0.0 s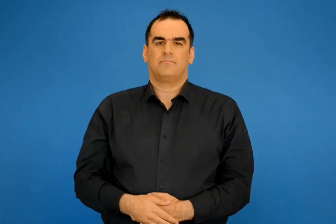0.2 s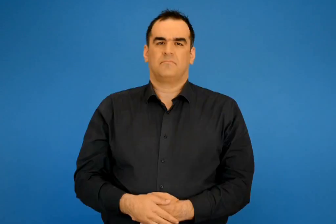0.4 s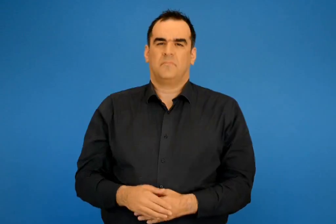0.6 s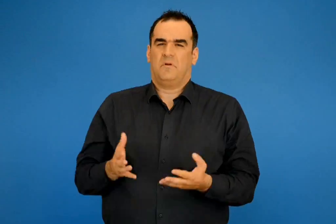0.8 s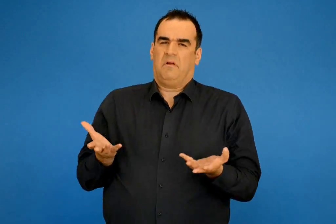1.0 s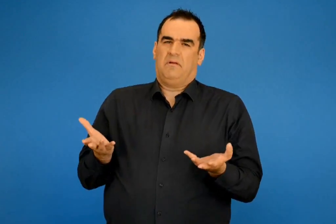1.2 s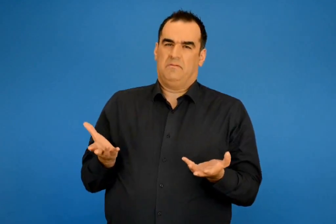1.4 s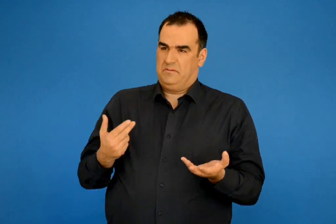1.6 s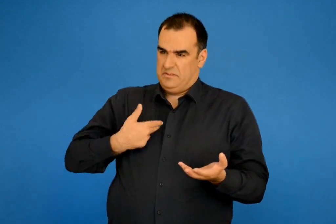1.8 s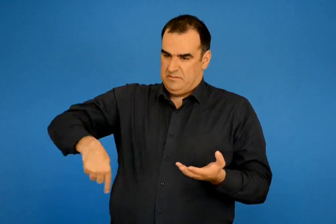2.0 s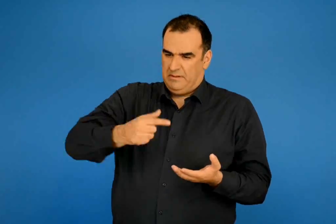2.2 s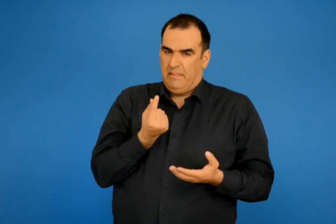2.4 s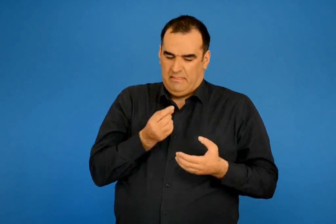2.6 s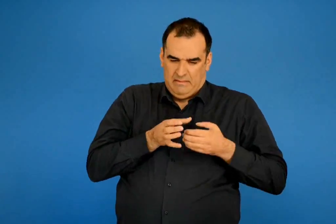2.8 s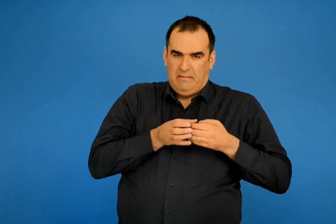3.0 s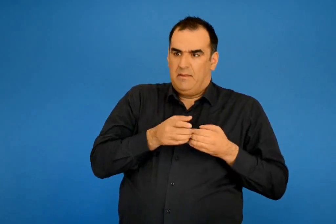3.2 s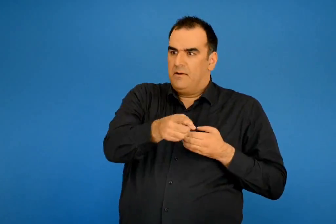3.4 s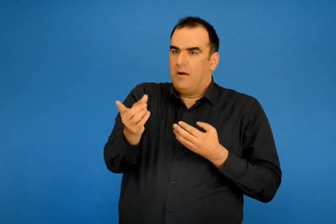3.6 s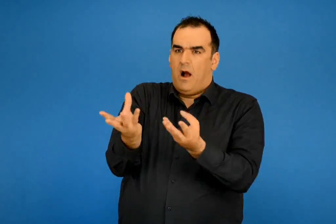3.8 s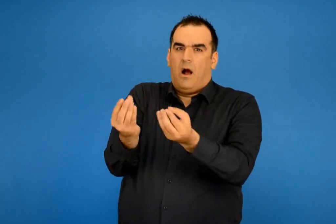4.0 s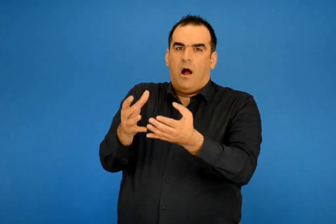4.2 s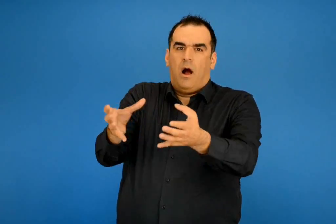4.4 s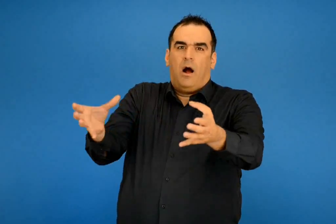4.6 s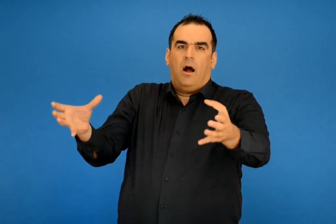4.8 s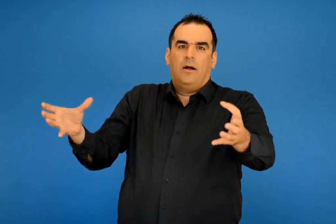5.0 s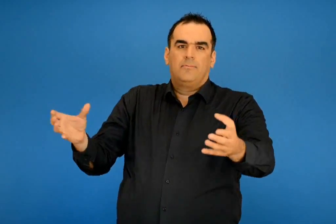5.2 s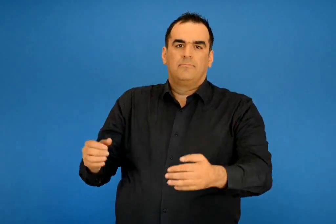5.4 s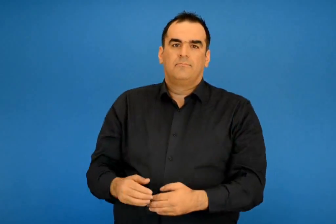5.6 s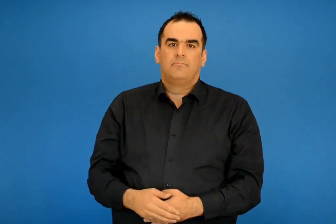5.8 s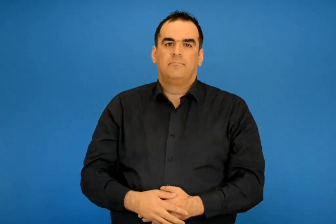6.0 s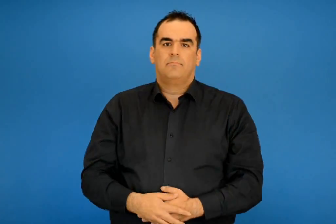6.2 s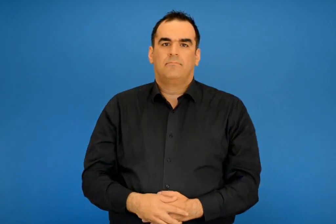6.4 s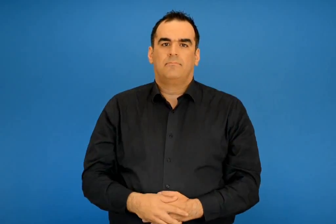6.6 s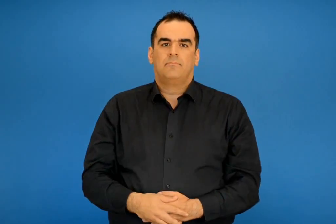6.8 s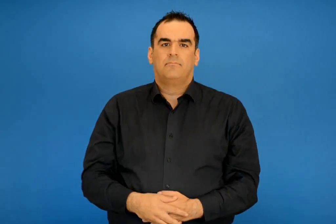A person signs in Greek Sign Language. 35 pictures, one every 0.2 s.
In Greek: δεν έχει νόημα γιώργη του είπαν οι άλλοι είμαστε λίγοι κι είναι πολλοί
